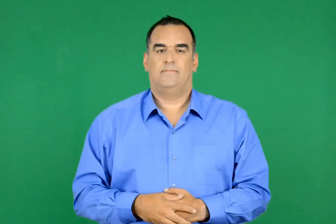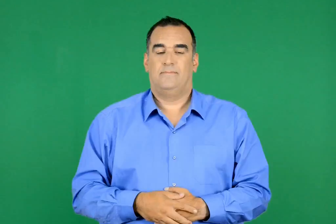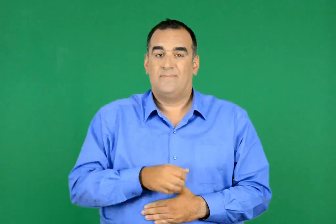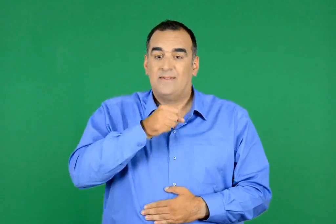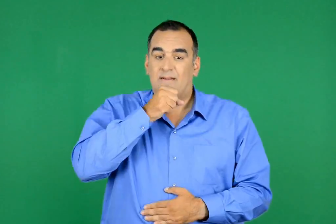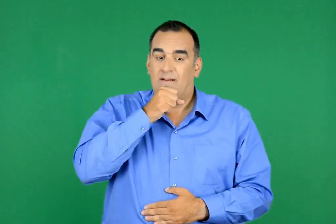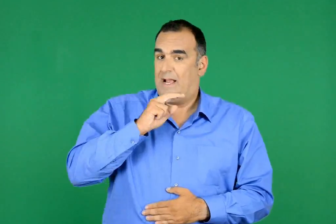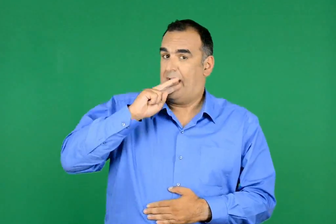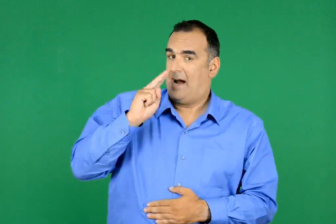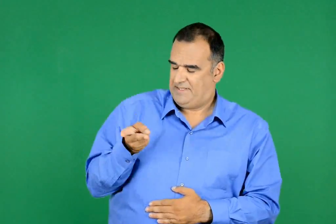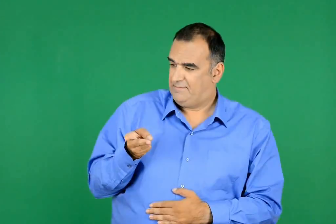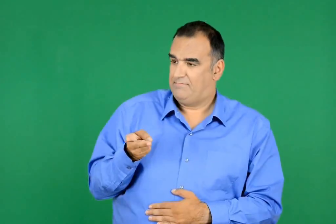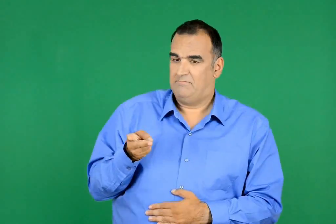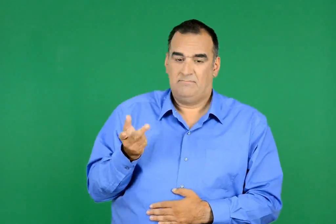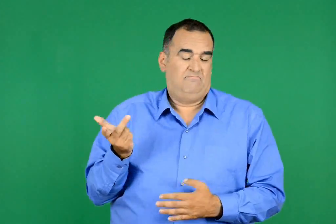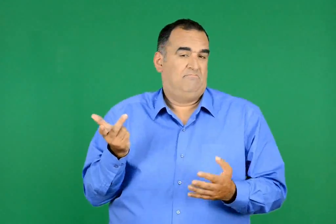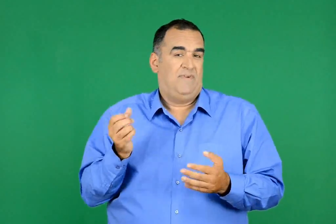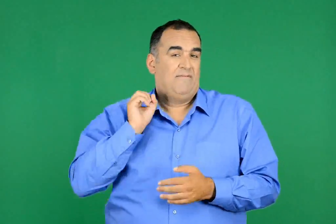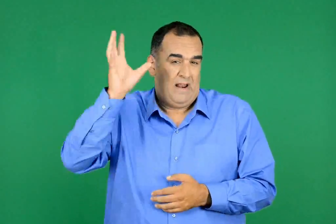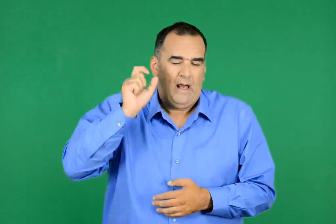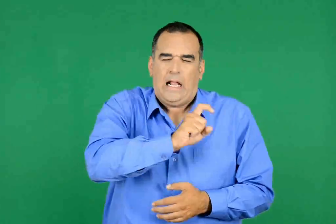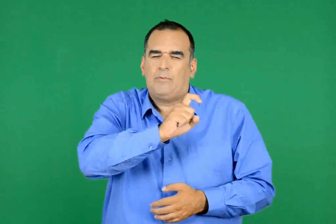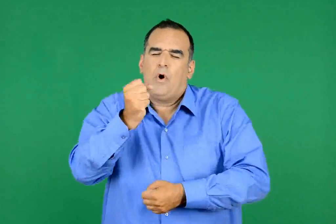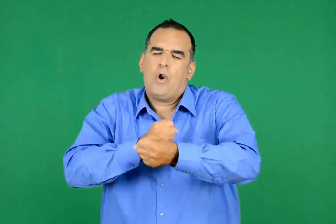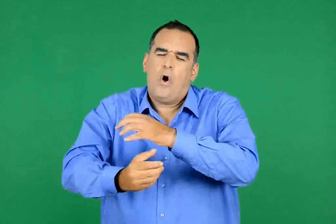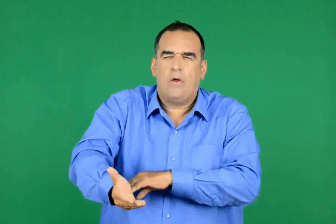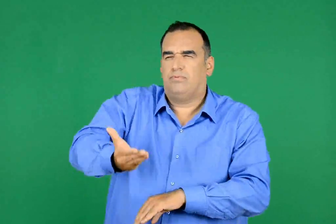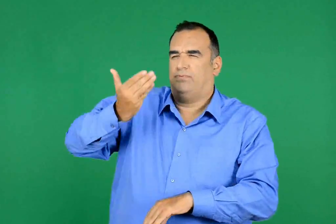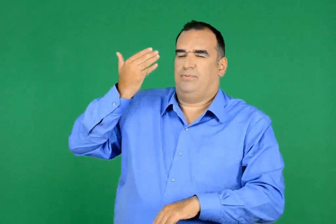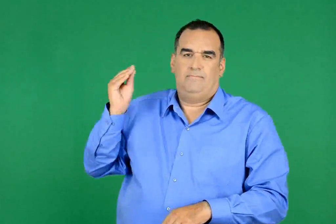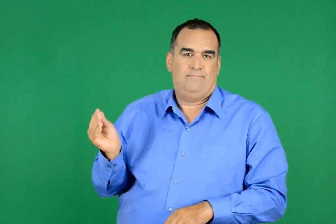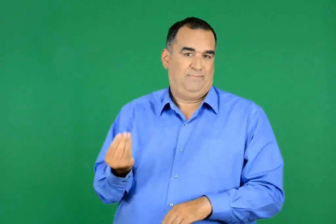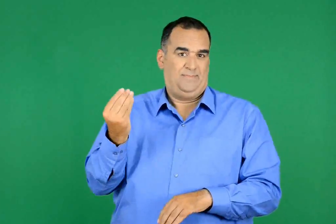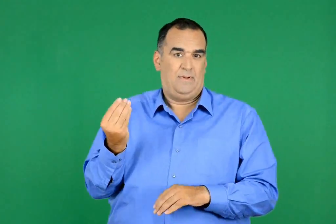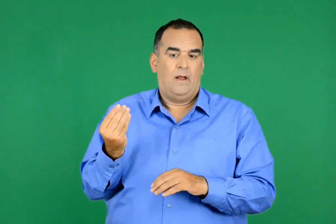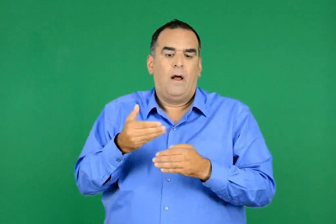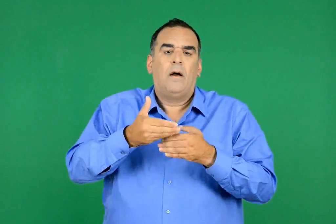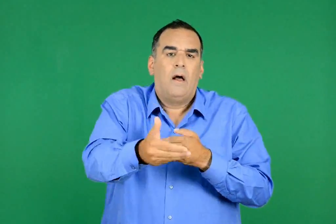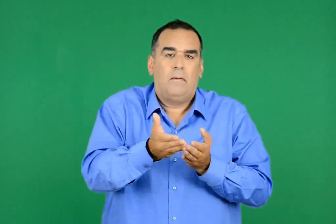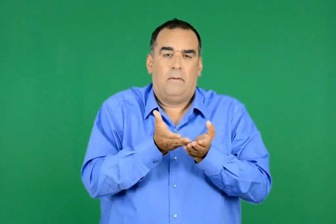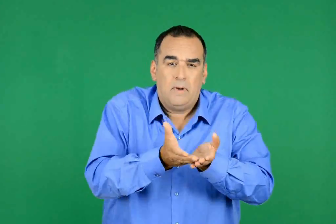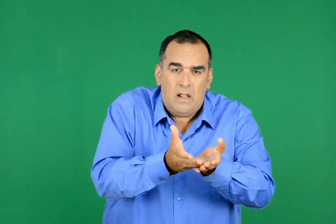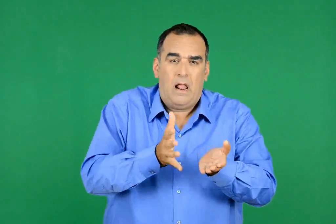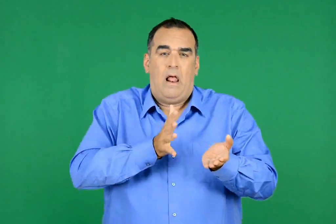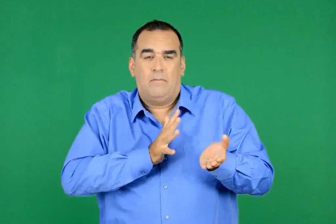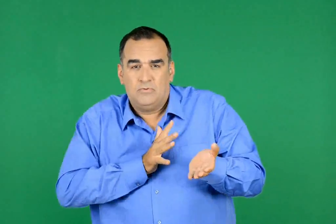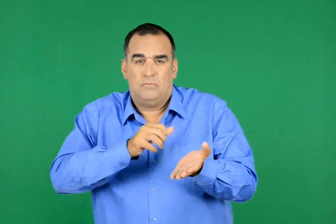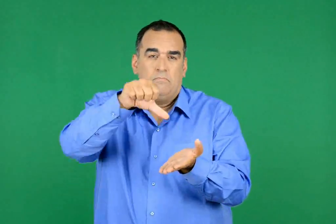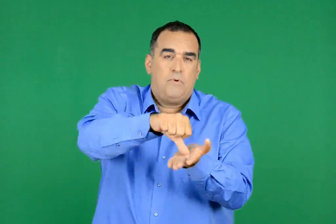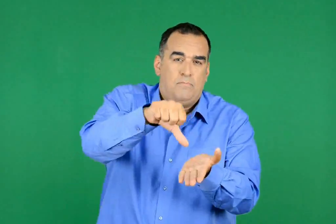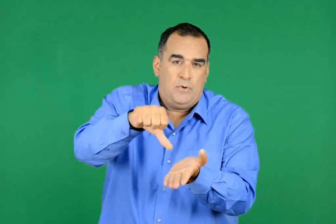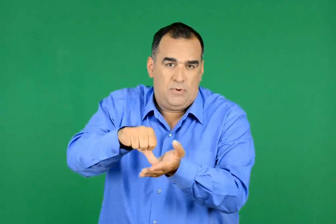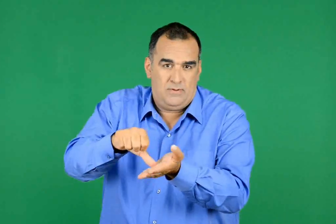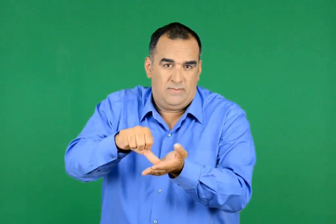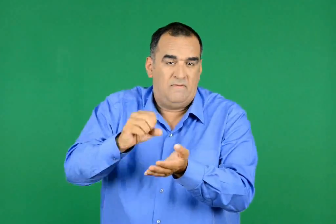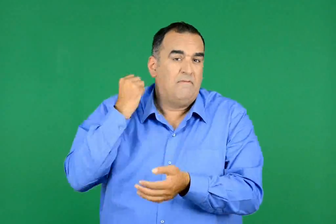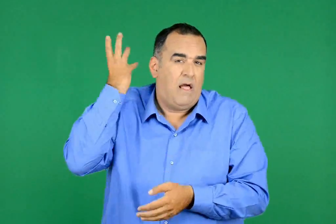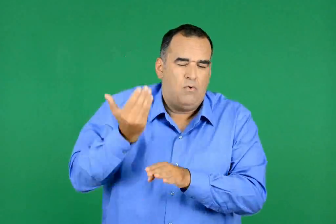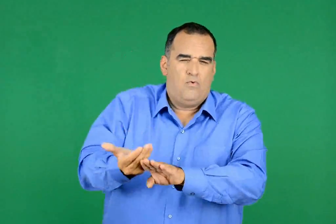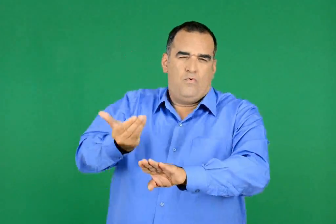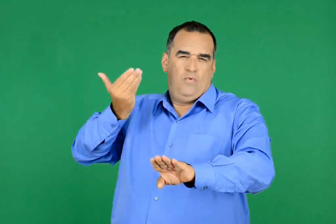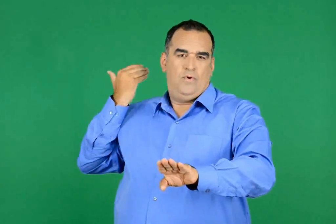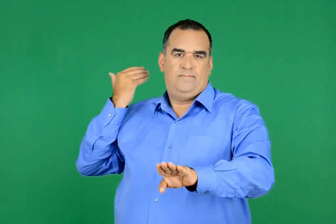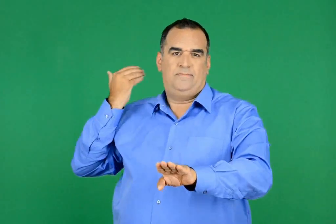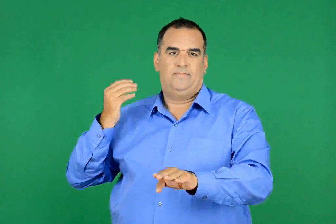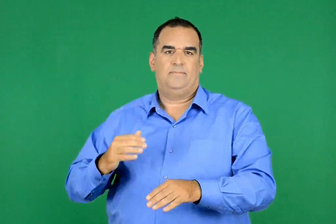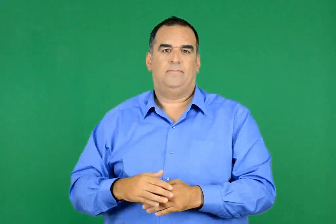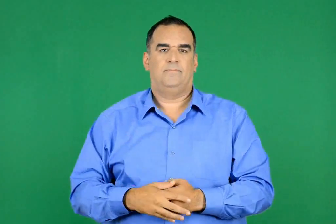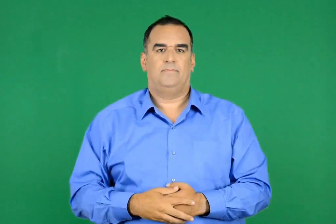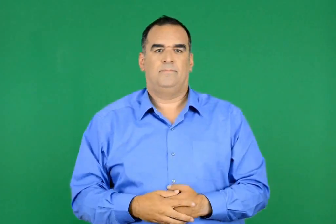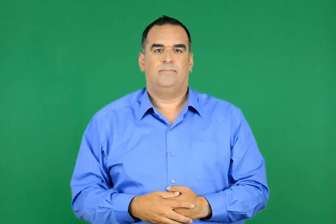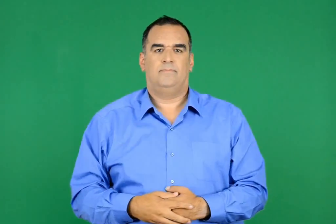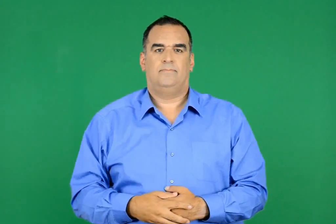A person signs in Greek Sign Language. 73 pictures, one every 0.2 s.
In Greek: υπήρχαν φάλαινες εδώ , εκατομμύρια χρόνια πριν εμφανιστούν τα πλοία και οι πόλεις , ή ακόμα και οι άνθρωποι των σπηλαίων , συνέχισε η γιαγιά της λίλης
